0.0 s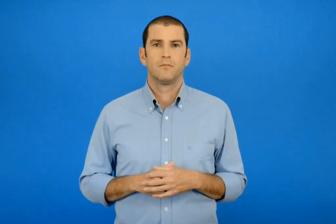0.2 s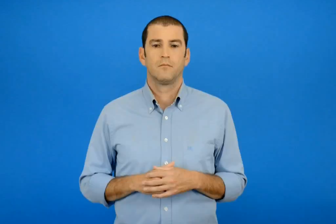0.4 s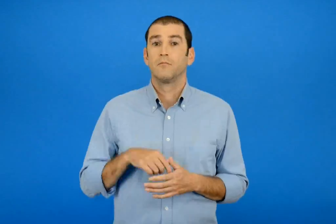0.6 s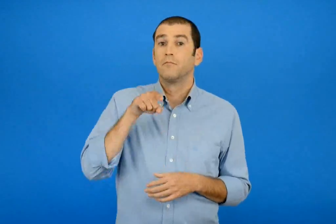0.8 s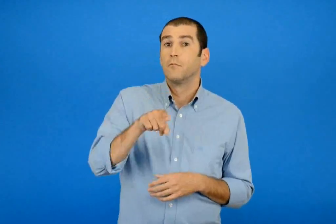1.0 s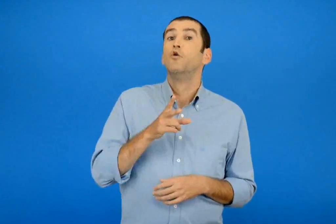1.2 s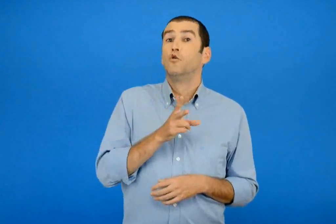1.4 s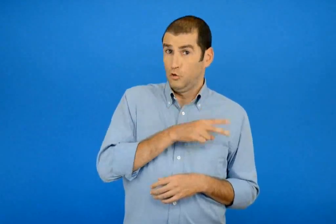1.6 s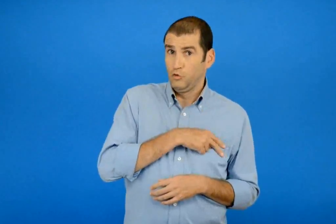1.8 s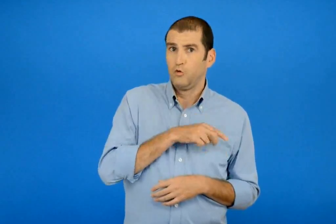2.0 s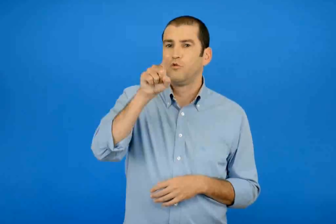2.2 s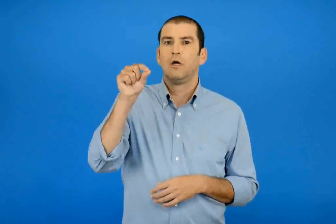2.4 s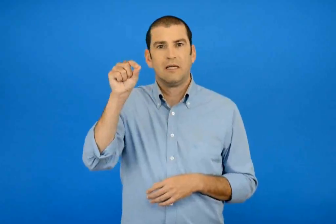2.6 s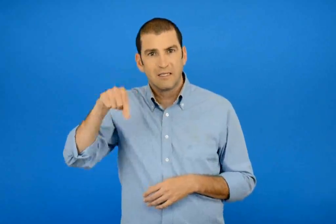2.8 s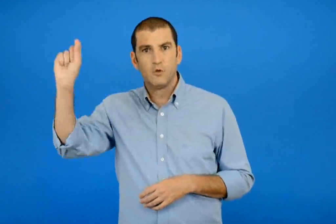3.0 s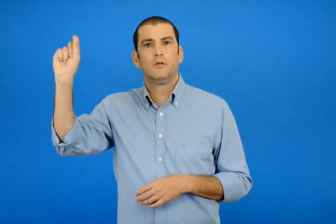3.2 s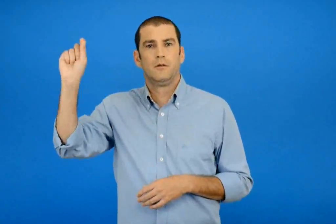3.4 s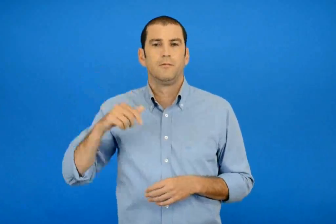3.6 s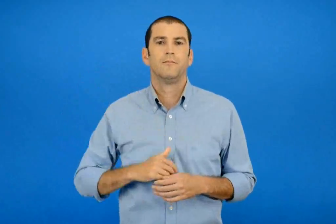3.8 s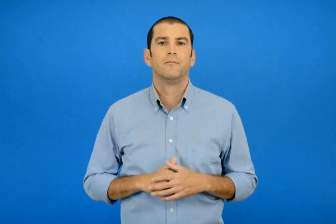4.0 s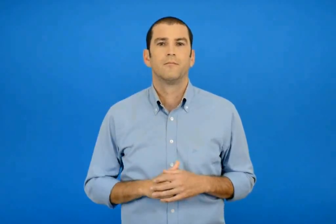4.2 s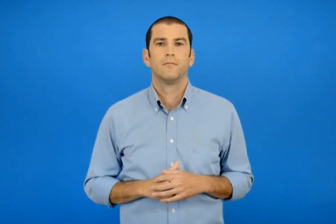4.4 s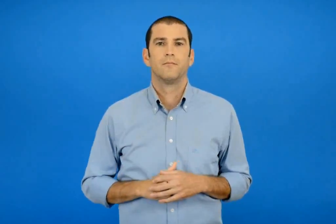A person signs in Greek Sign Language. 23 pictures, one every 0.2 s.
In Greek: σημείωσε το σωστό
